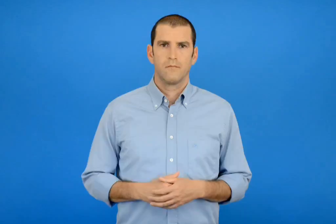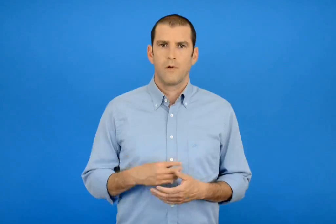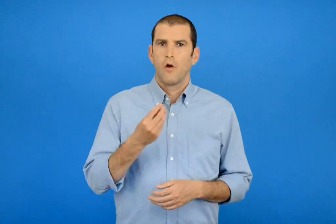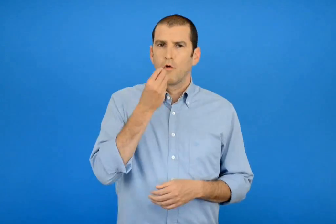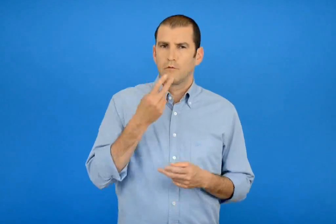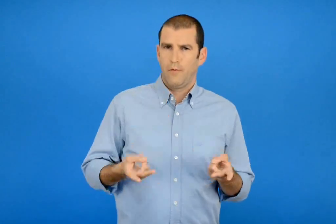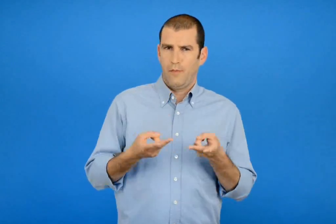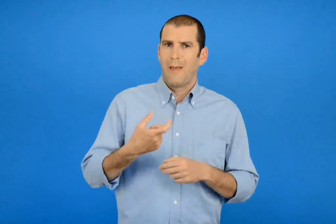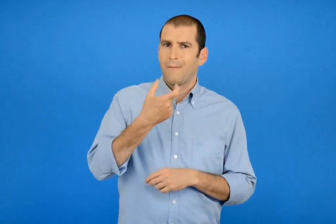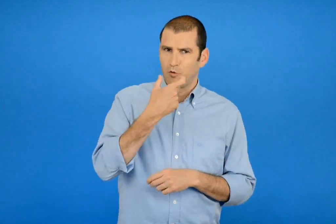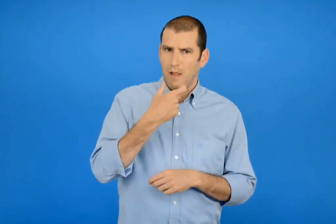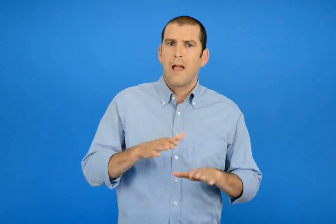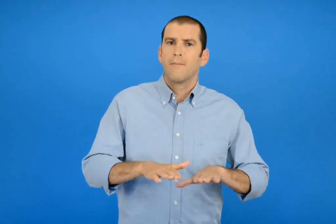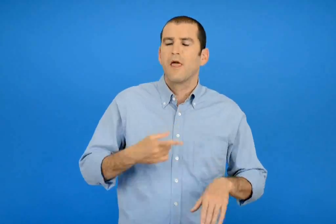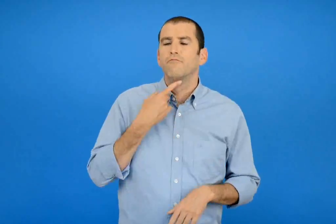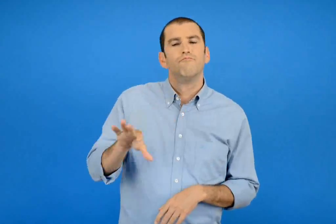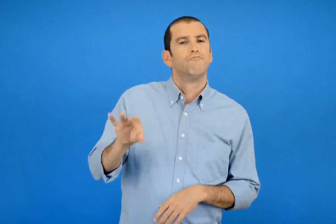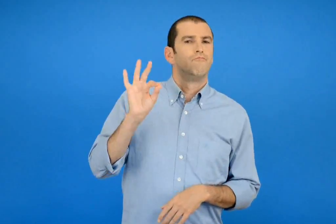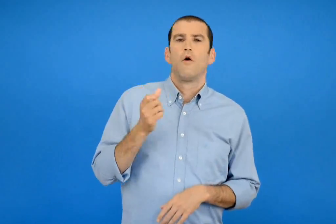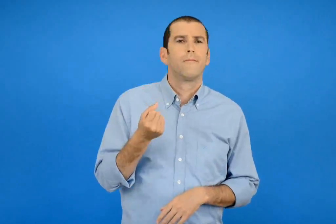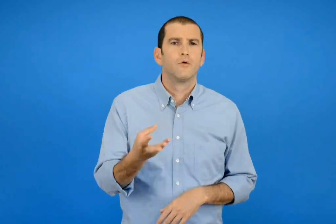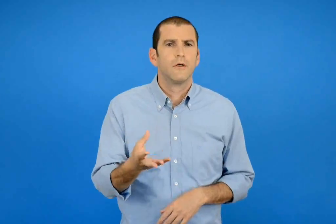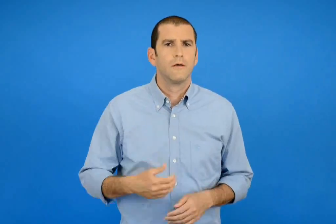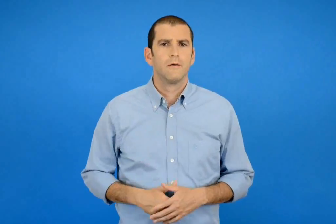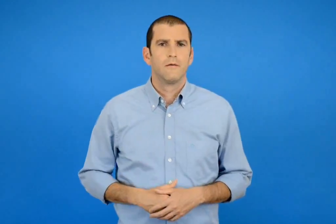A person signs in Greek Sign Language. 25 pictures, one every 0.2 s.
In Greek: πόσα παιδιά προτιμούν μπισκότα για κολατσιό ;
